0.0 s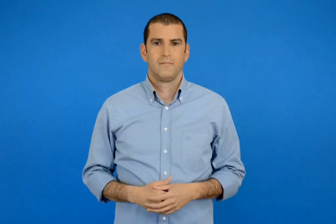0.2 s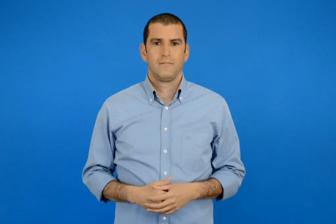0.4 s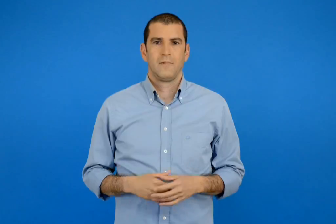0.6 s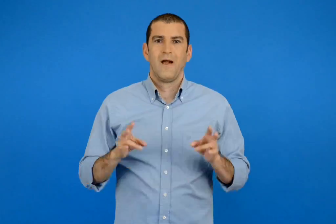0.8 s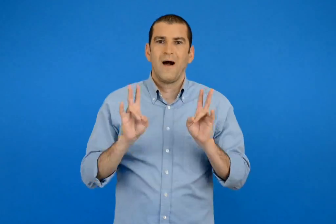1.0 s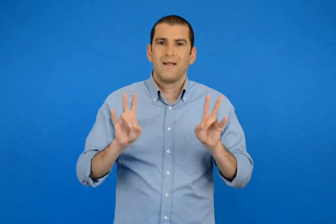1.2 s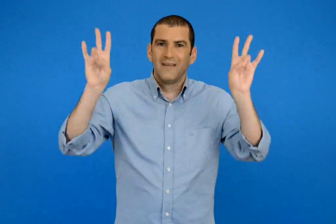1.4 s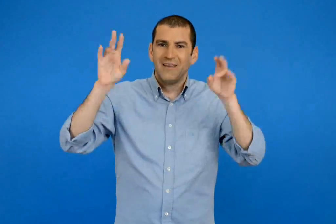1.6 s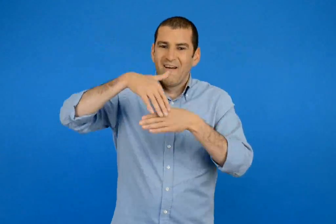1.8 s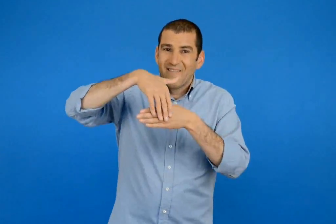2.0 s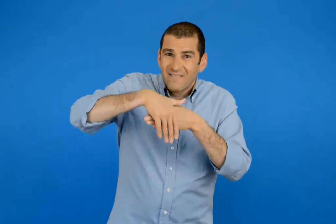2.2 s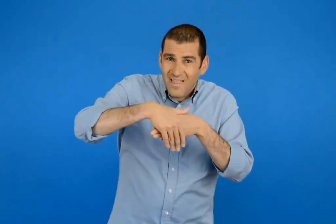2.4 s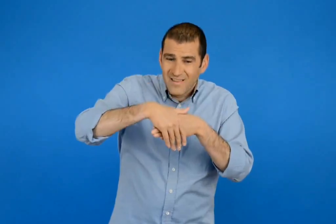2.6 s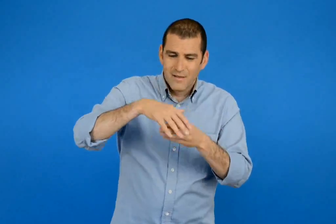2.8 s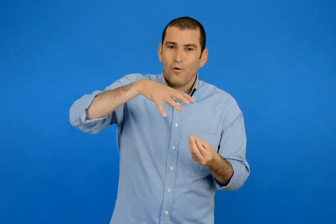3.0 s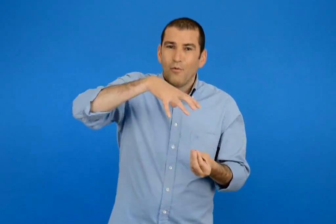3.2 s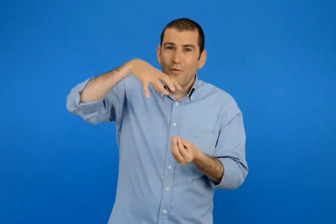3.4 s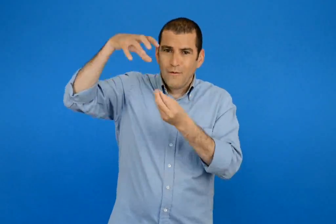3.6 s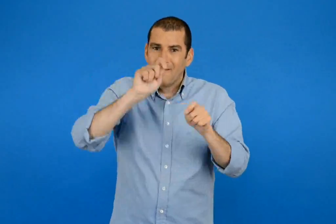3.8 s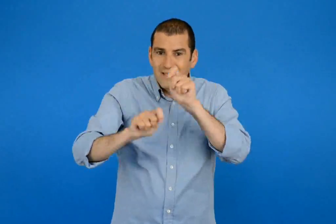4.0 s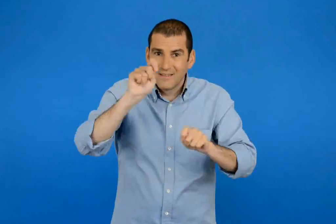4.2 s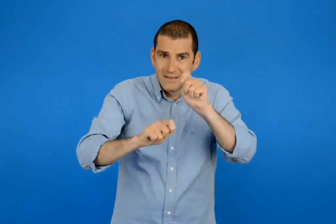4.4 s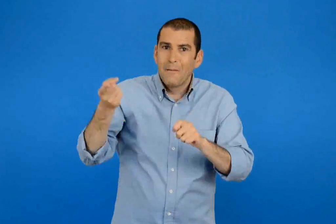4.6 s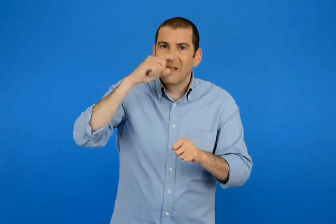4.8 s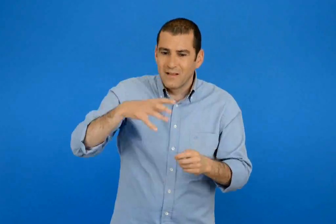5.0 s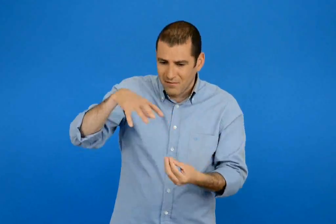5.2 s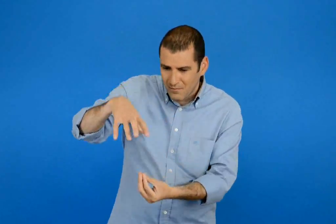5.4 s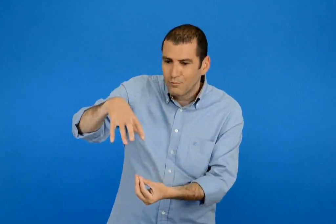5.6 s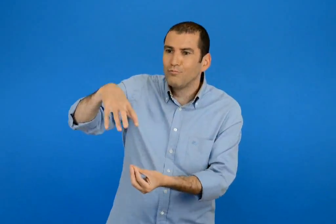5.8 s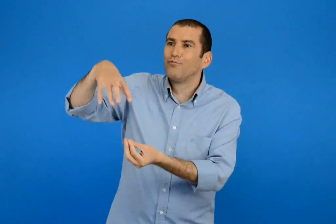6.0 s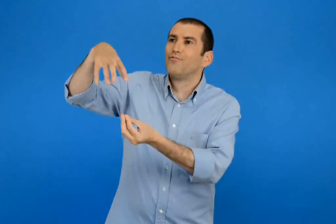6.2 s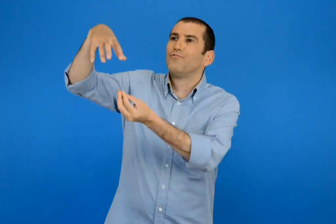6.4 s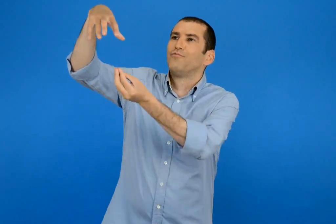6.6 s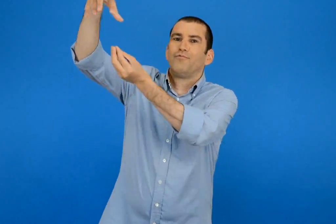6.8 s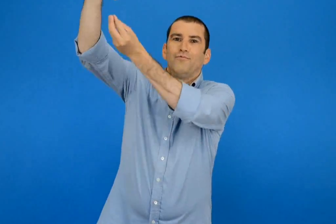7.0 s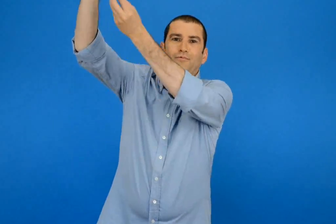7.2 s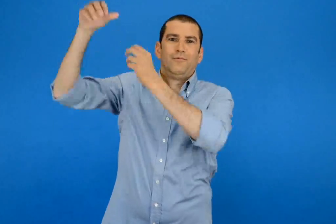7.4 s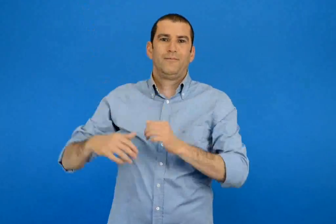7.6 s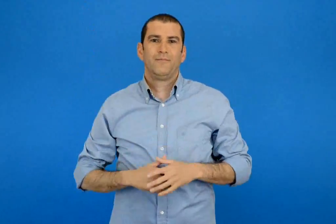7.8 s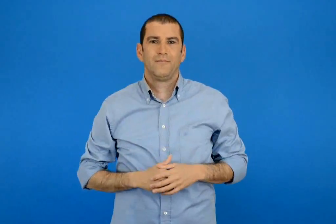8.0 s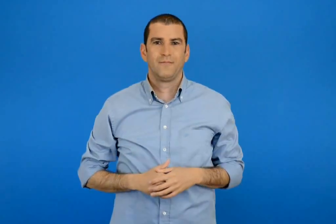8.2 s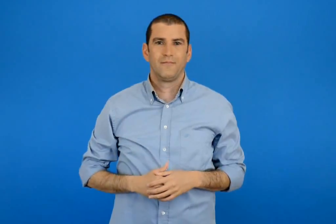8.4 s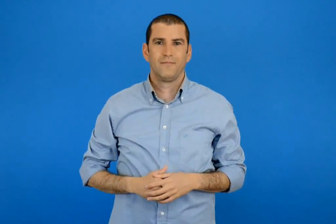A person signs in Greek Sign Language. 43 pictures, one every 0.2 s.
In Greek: το βραδύ της ανάστασης κατασκευάζουν αερόστατα και τα αφήνουν να ανέβουν ψηλά στον ουρανό
